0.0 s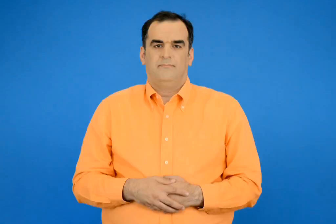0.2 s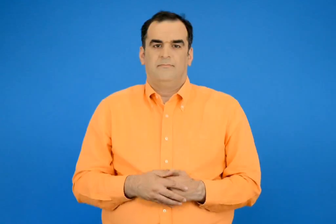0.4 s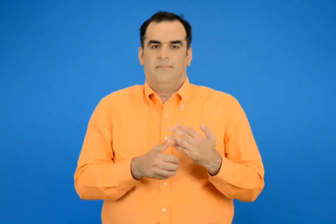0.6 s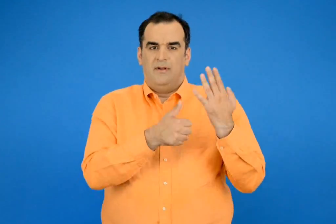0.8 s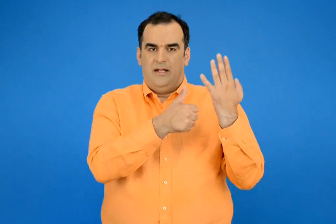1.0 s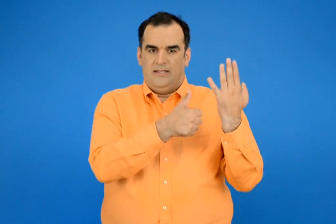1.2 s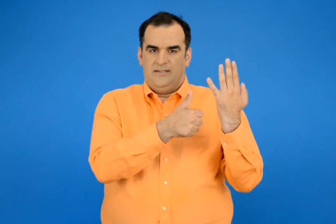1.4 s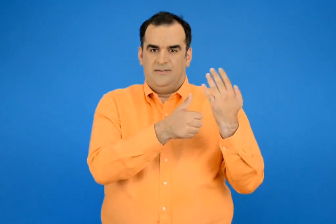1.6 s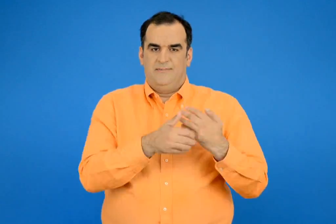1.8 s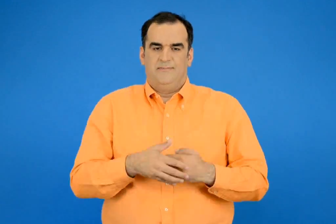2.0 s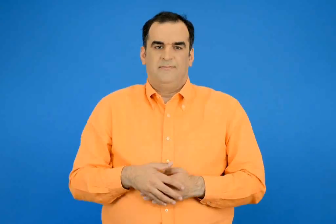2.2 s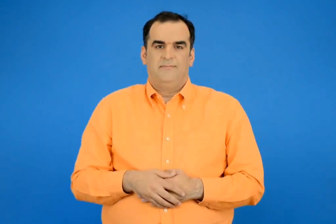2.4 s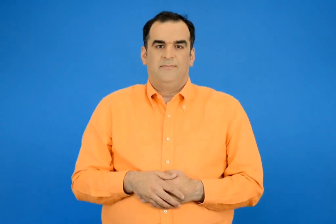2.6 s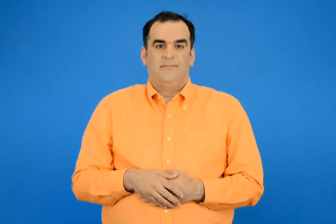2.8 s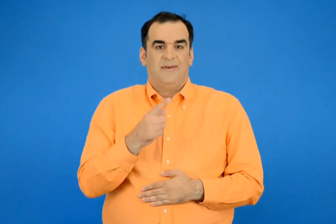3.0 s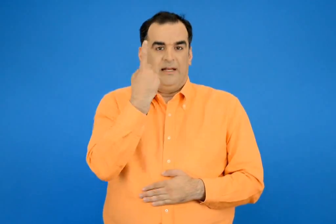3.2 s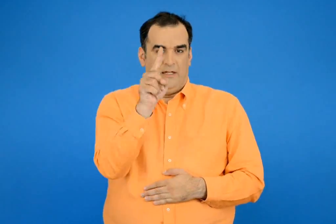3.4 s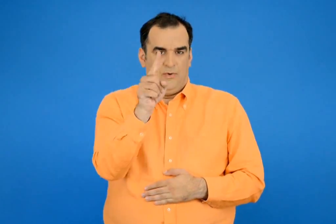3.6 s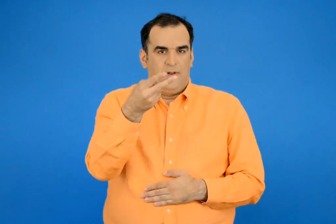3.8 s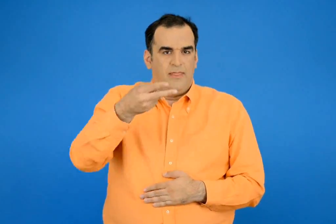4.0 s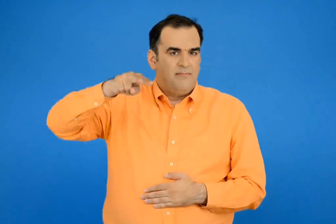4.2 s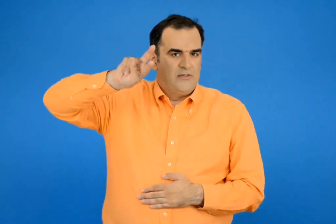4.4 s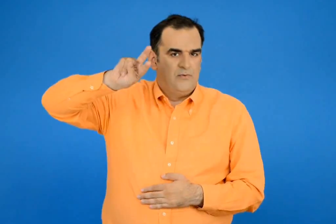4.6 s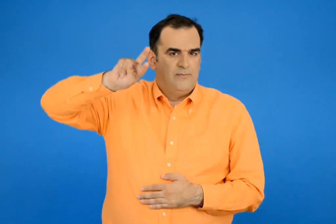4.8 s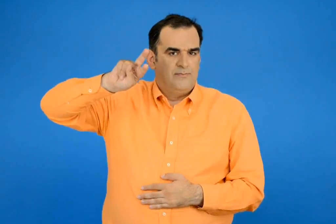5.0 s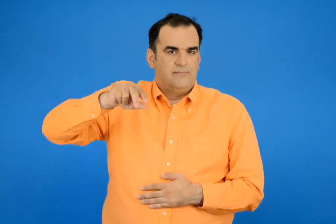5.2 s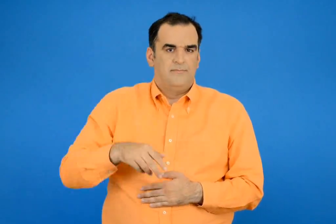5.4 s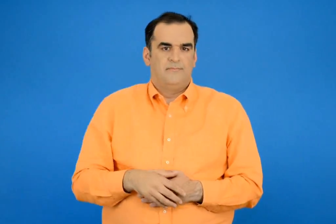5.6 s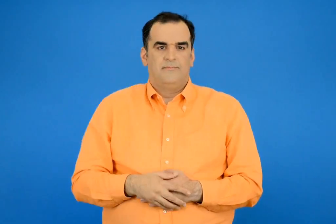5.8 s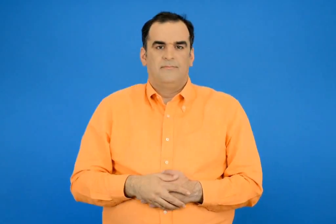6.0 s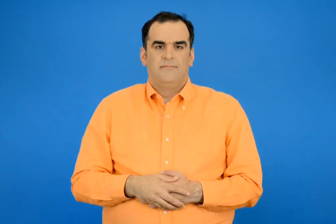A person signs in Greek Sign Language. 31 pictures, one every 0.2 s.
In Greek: 6 το διπλάσιο του 100
